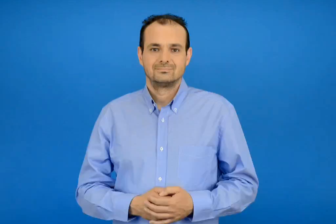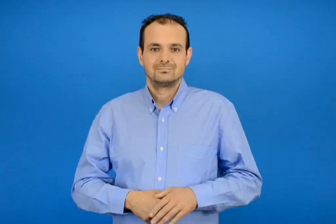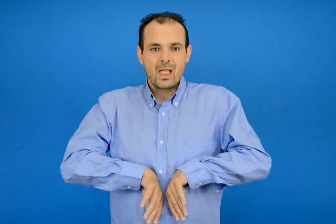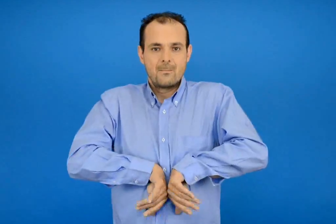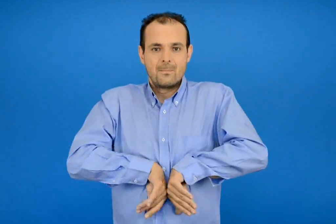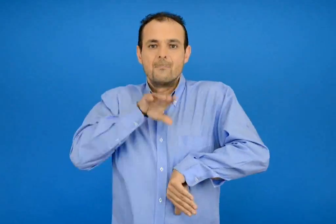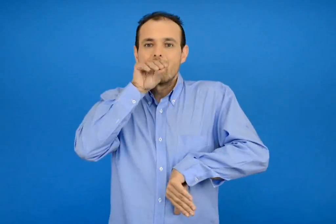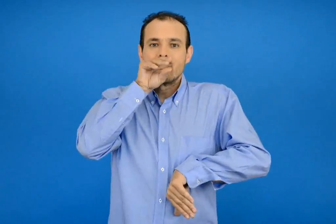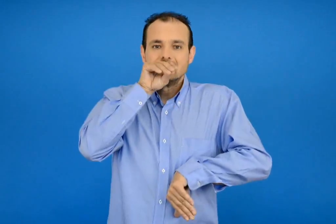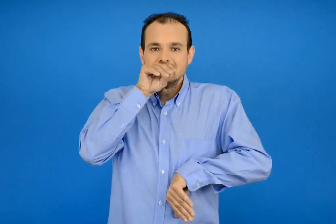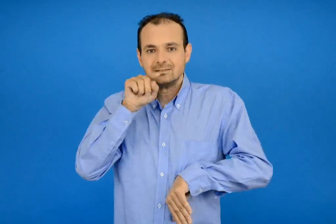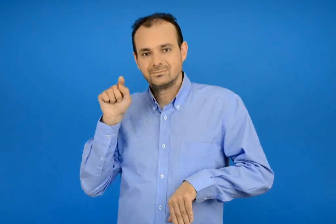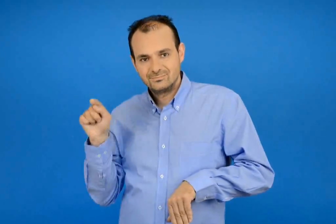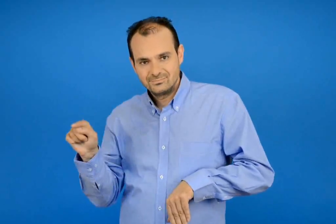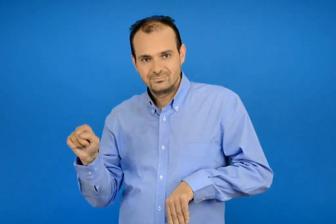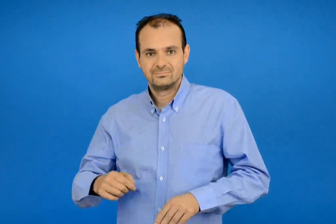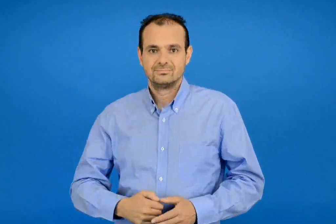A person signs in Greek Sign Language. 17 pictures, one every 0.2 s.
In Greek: οι πάπιες είναι
